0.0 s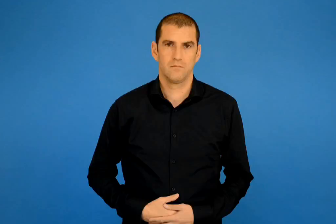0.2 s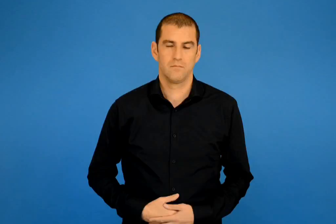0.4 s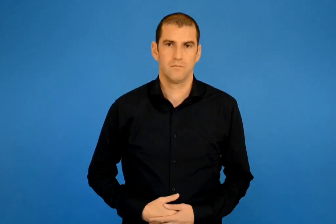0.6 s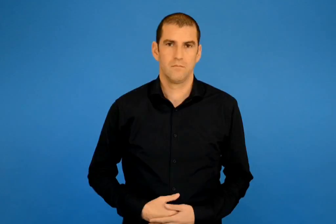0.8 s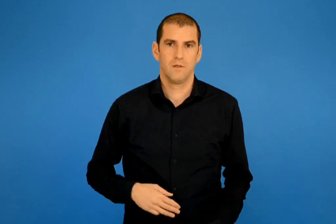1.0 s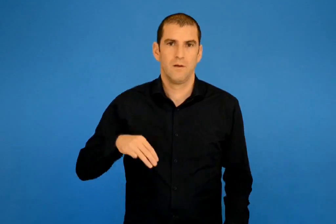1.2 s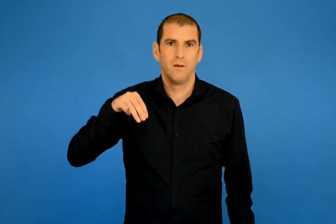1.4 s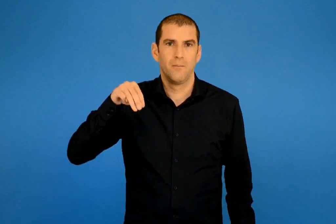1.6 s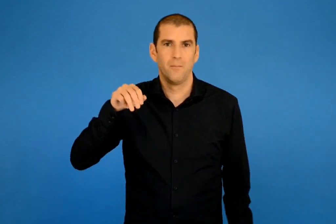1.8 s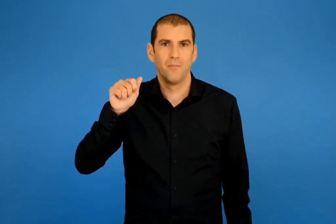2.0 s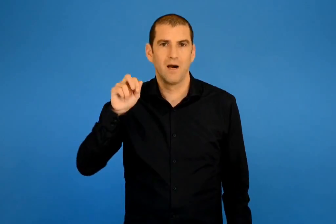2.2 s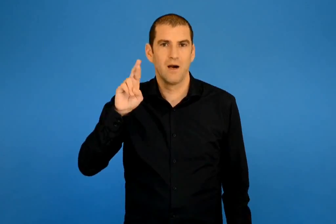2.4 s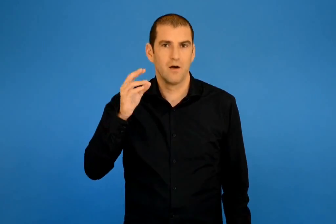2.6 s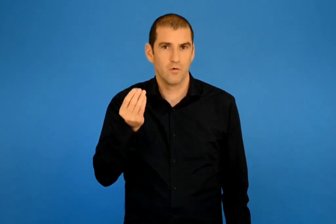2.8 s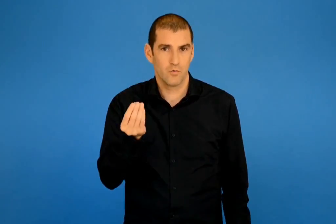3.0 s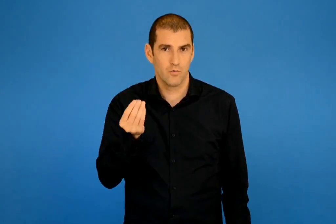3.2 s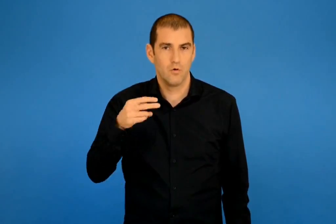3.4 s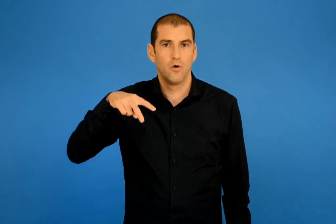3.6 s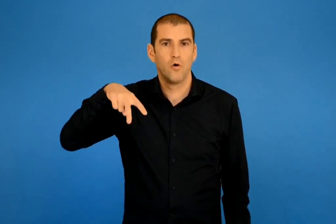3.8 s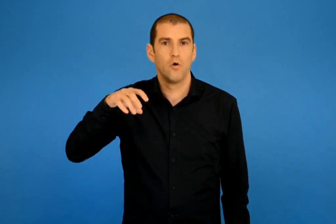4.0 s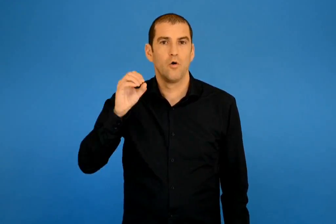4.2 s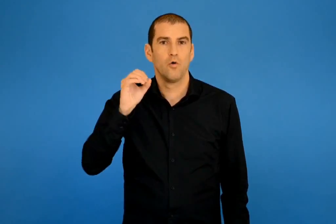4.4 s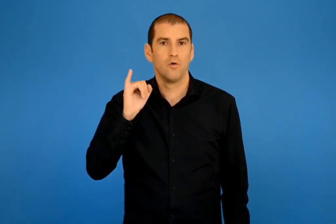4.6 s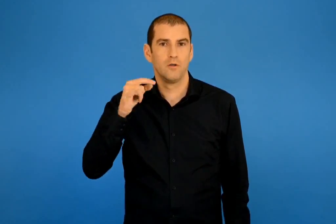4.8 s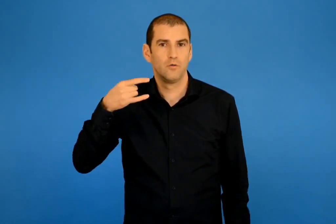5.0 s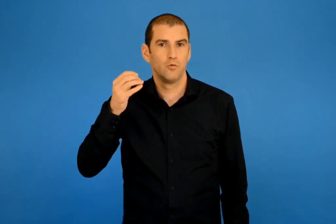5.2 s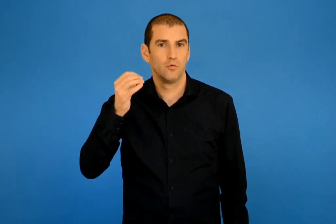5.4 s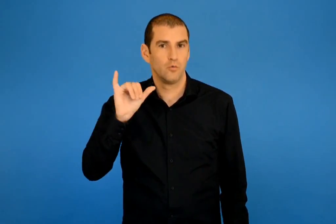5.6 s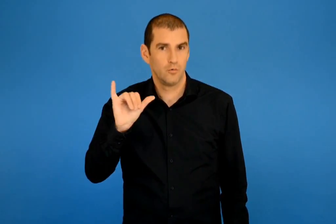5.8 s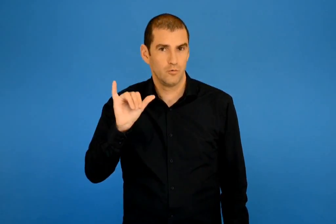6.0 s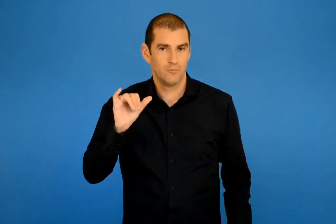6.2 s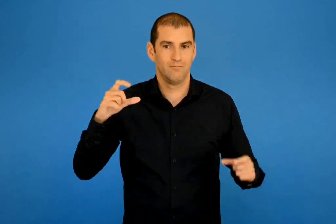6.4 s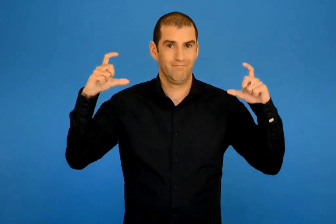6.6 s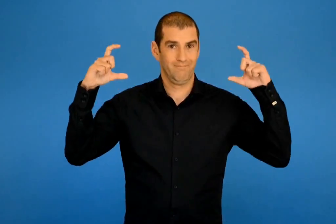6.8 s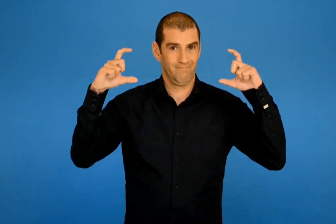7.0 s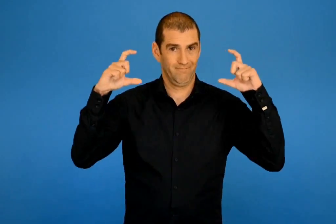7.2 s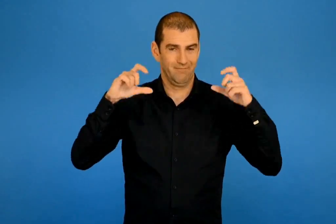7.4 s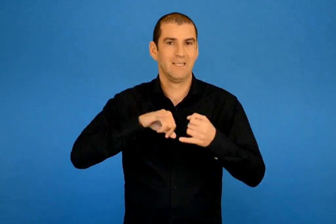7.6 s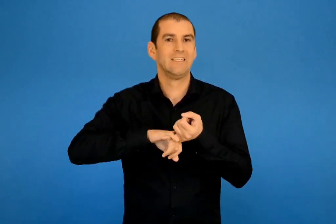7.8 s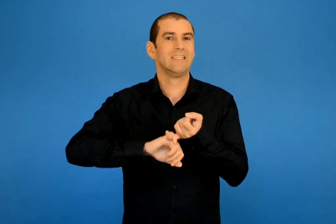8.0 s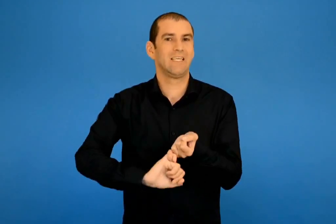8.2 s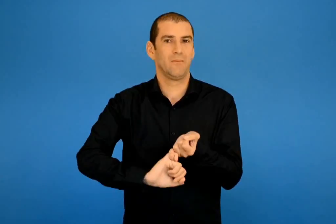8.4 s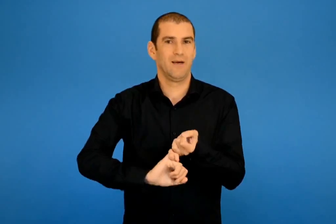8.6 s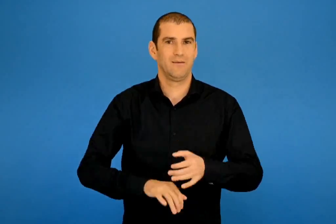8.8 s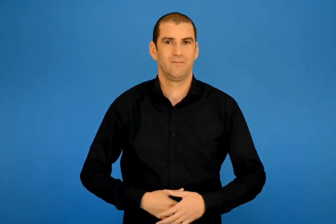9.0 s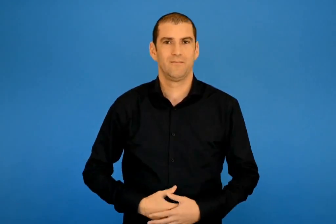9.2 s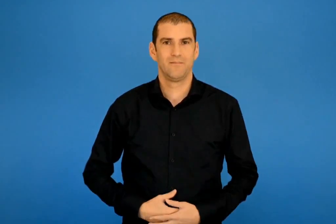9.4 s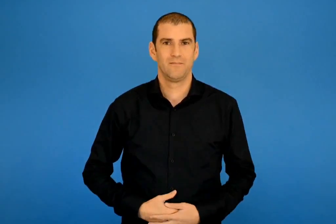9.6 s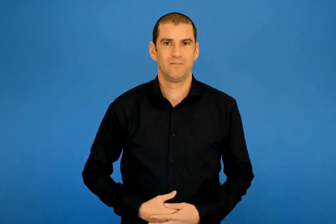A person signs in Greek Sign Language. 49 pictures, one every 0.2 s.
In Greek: μάρω λοΐζου το στοίχημα
